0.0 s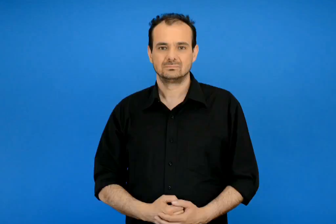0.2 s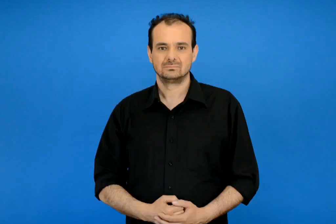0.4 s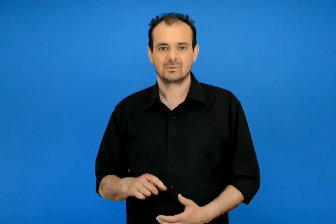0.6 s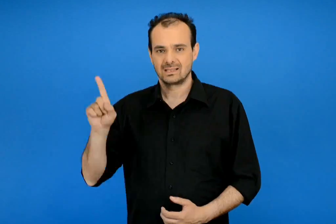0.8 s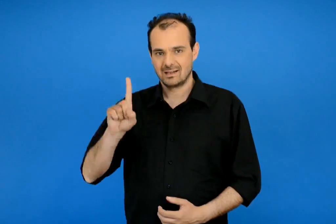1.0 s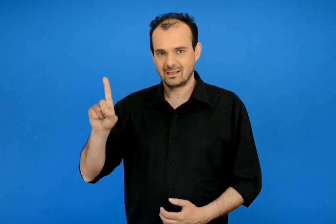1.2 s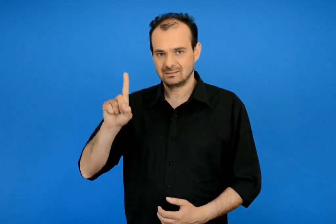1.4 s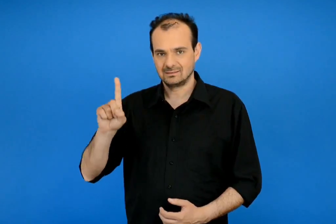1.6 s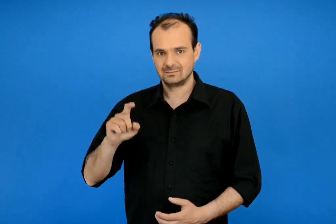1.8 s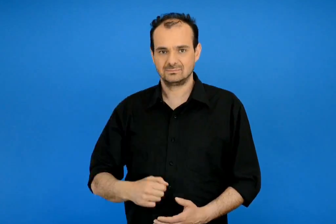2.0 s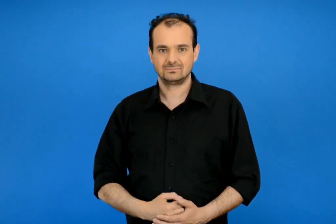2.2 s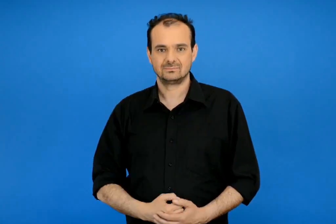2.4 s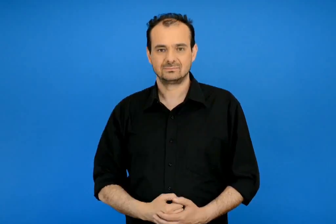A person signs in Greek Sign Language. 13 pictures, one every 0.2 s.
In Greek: κυριακή
